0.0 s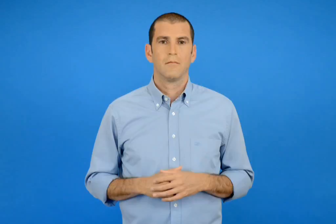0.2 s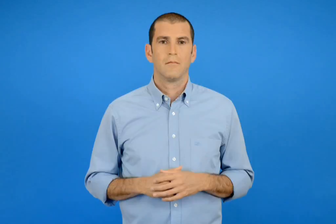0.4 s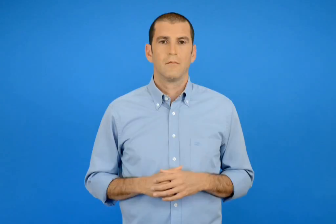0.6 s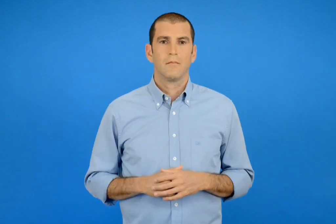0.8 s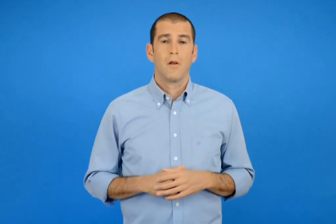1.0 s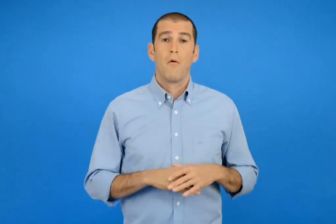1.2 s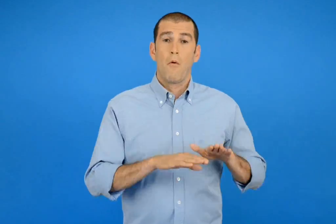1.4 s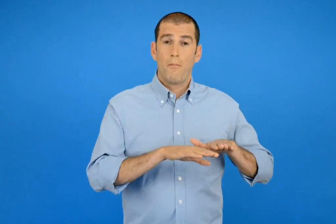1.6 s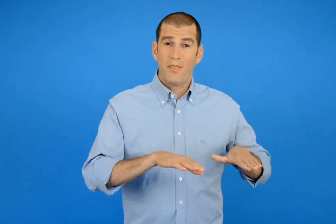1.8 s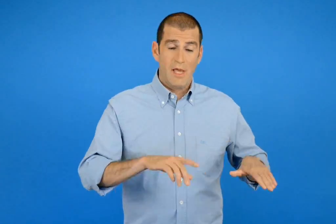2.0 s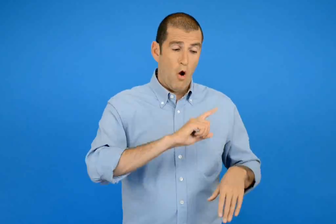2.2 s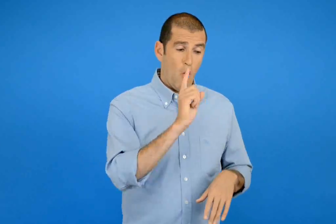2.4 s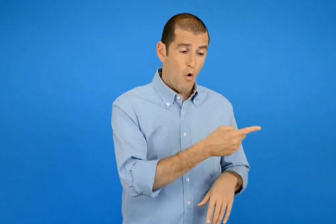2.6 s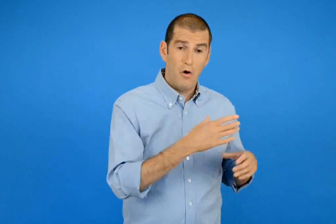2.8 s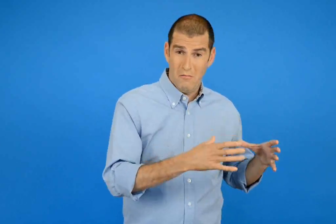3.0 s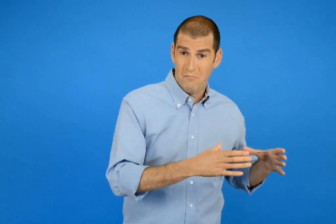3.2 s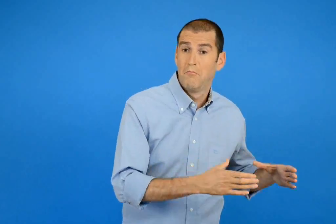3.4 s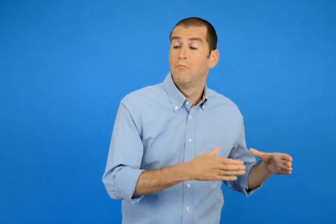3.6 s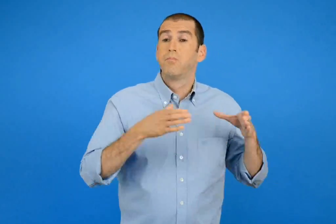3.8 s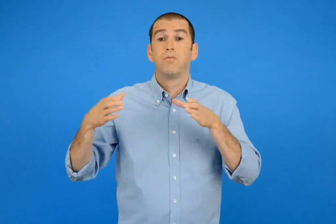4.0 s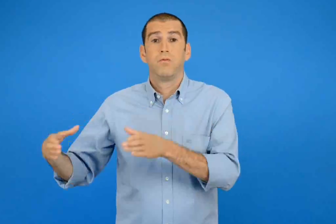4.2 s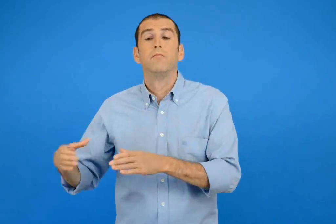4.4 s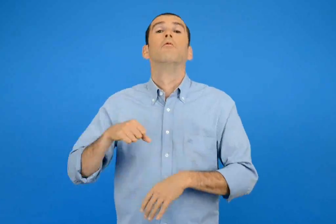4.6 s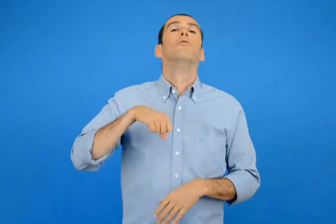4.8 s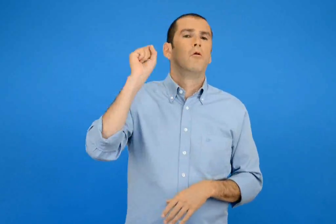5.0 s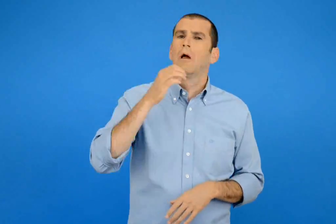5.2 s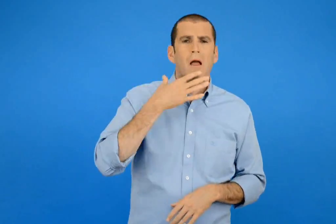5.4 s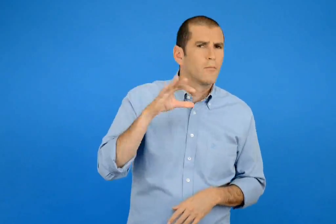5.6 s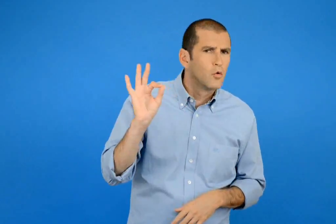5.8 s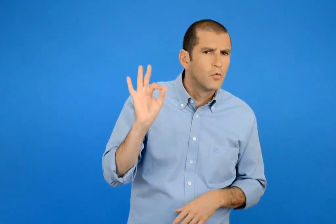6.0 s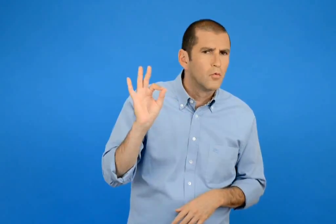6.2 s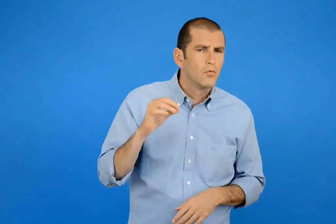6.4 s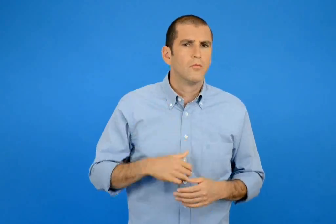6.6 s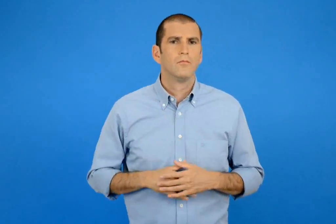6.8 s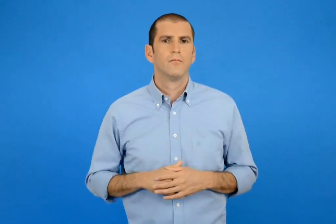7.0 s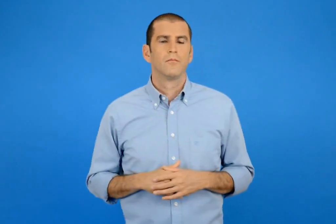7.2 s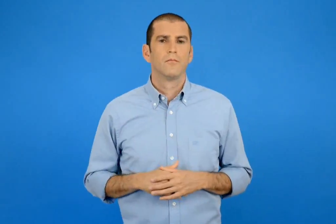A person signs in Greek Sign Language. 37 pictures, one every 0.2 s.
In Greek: γιατί νομίζεις πως δεν πήγαν όλα τα παιδιά μαζί του ;
